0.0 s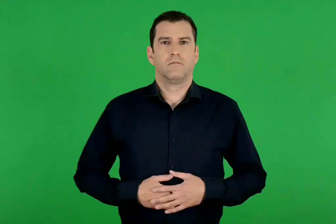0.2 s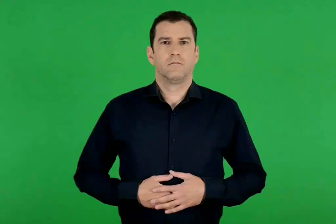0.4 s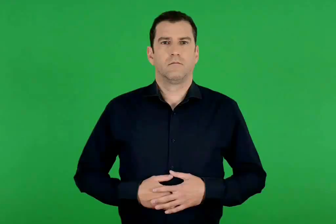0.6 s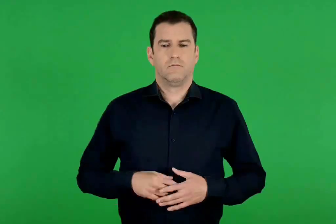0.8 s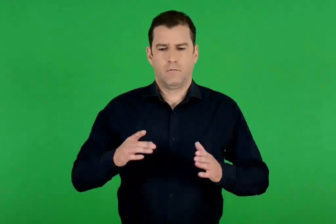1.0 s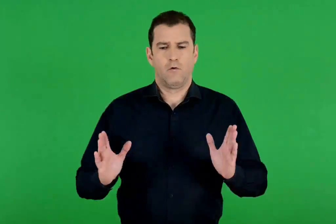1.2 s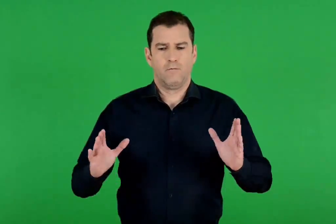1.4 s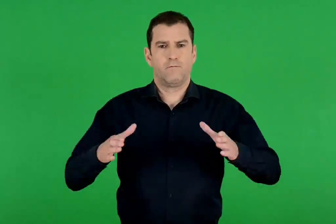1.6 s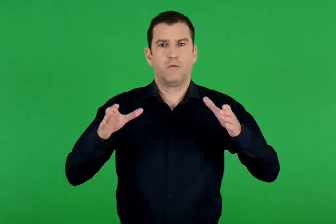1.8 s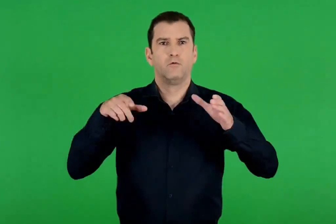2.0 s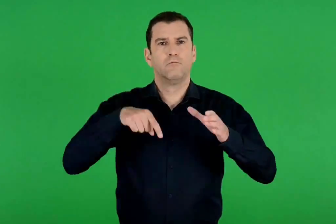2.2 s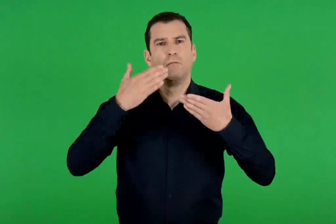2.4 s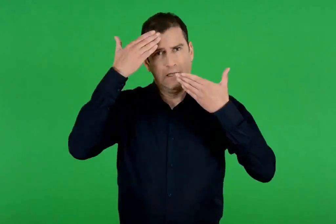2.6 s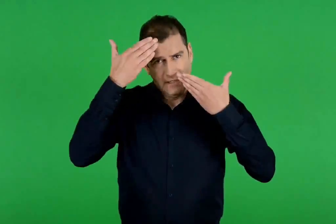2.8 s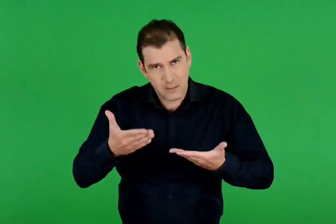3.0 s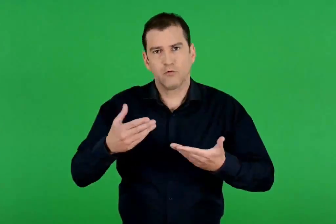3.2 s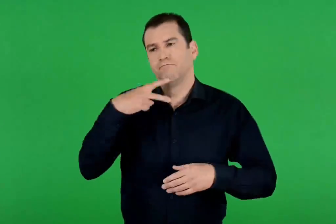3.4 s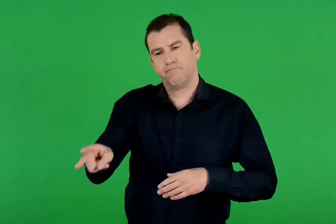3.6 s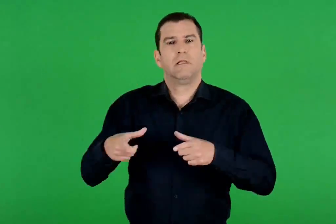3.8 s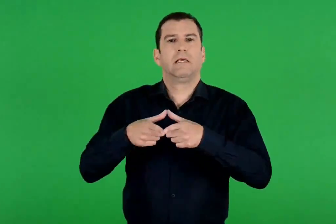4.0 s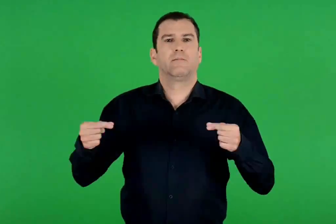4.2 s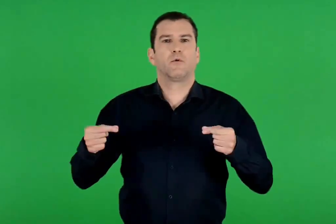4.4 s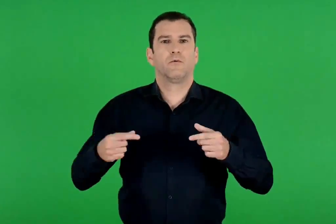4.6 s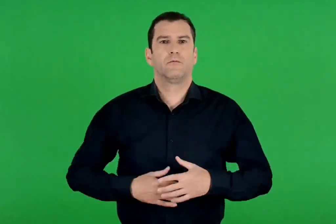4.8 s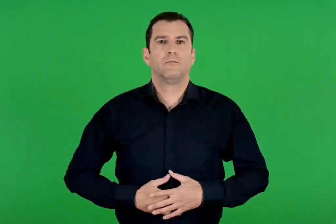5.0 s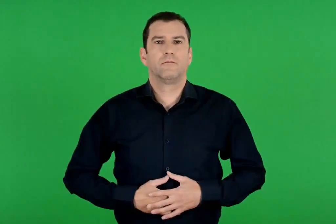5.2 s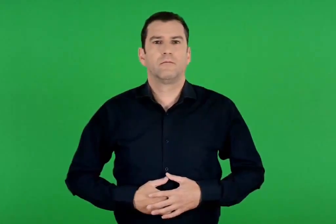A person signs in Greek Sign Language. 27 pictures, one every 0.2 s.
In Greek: βωμός από ιερό της κύπρου
